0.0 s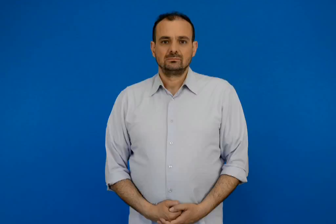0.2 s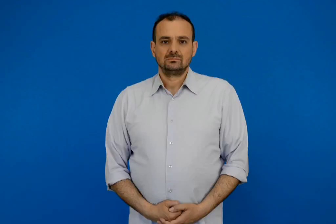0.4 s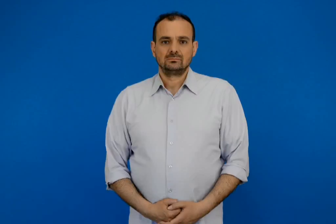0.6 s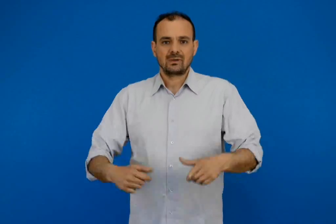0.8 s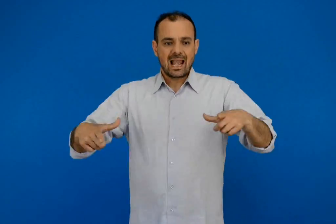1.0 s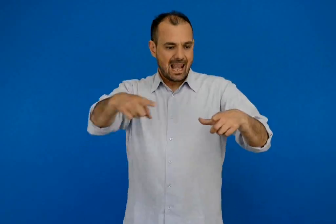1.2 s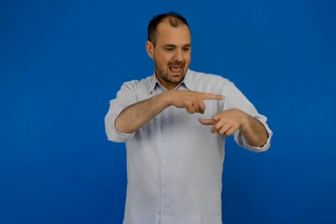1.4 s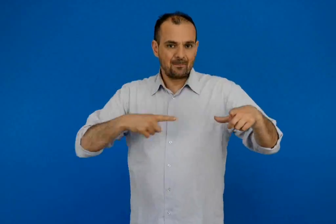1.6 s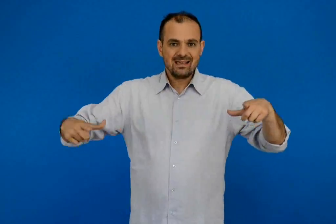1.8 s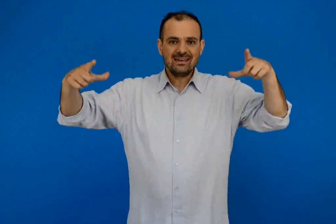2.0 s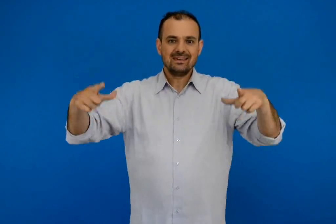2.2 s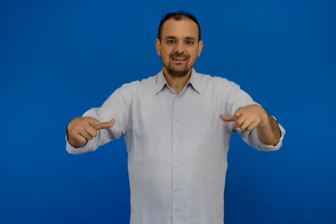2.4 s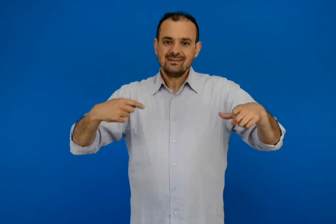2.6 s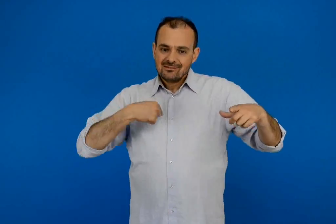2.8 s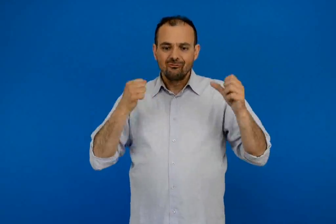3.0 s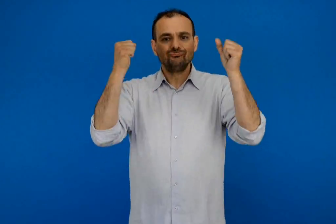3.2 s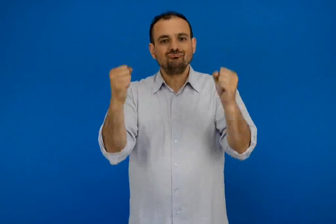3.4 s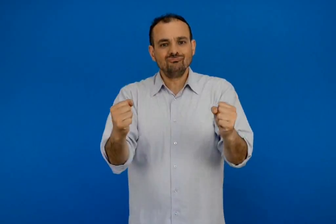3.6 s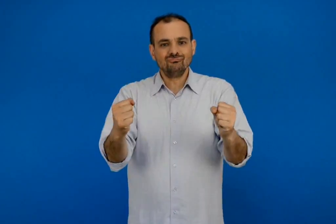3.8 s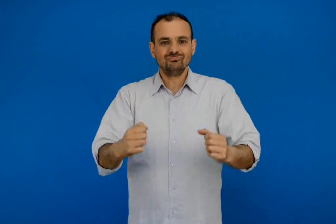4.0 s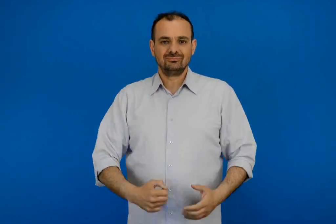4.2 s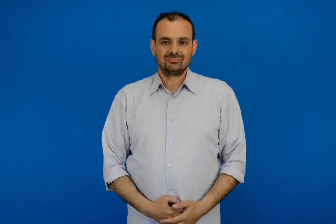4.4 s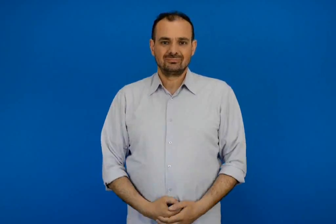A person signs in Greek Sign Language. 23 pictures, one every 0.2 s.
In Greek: κατοικώ σε μια λίμνη
